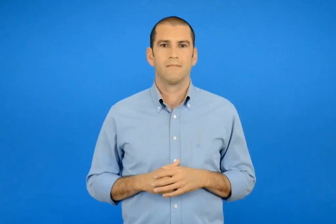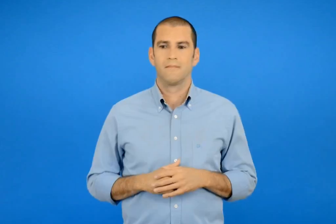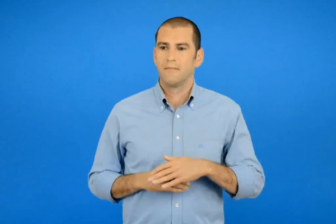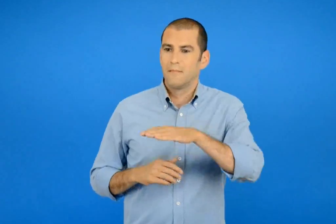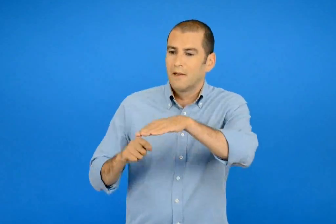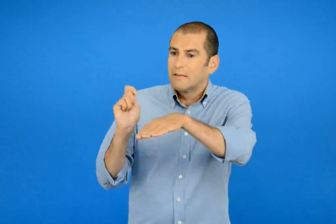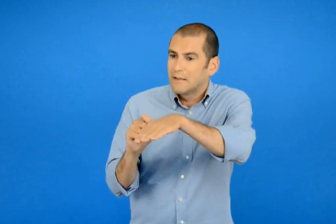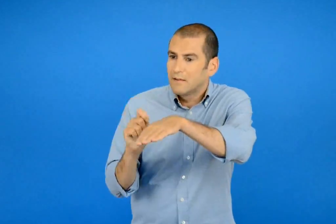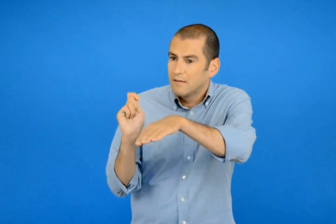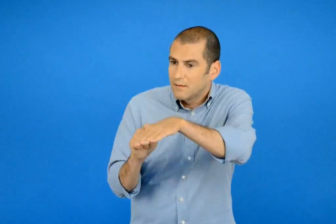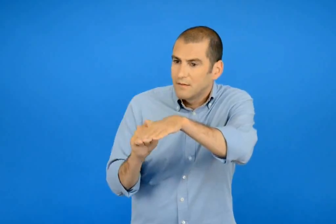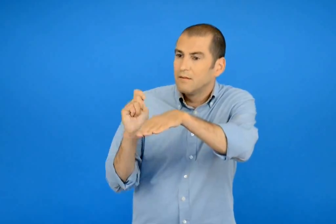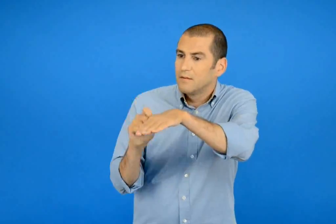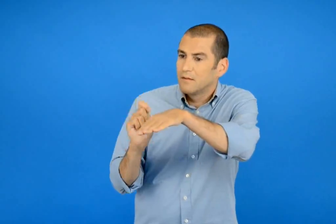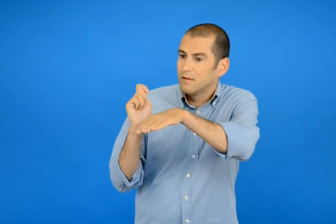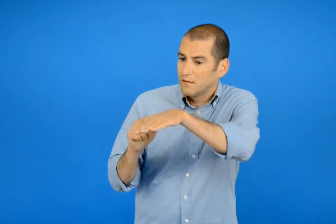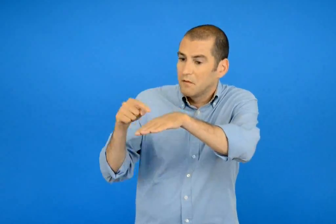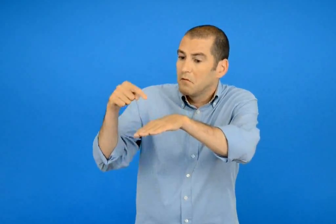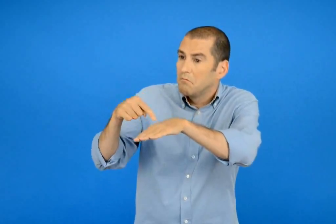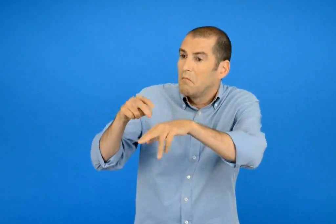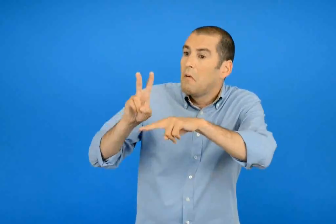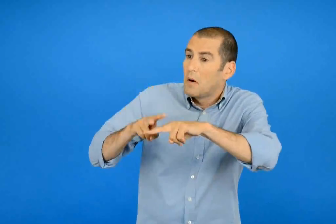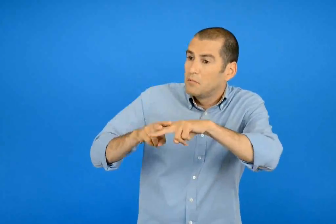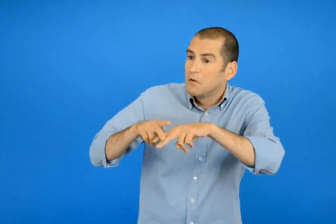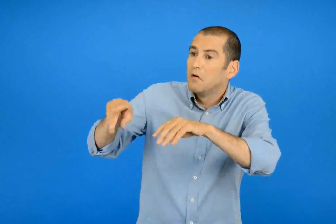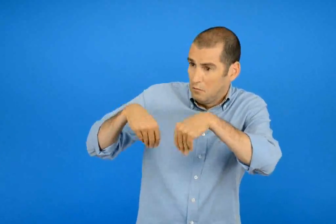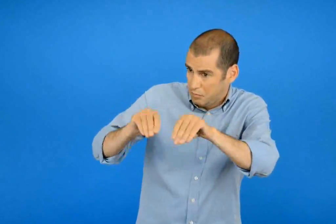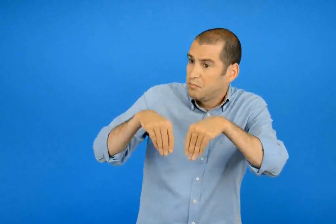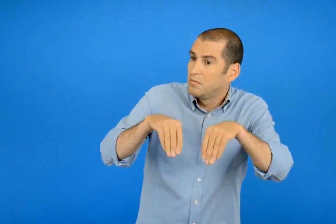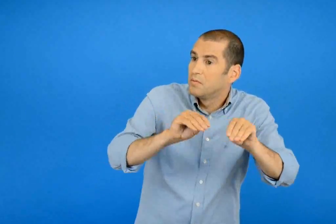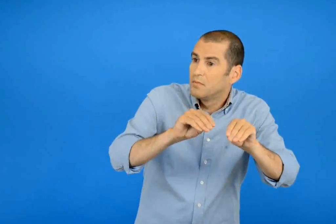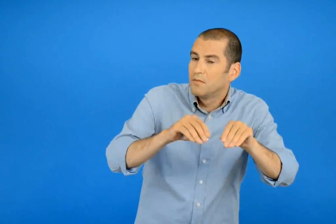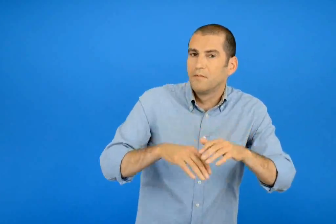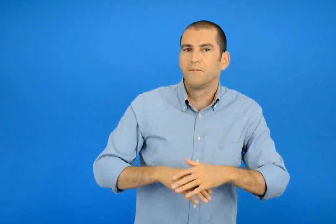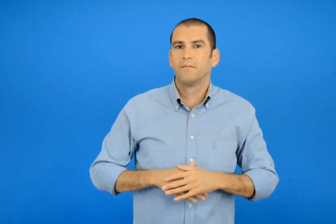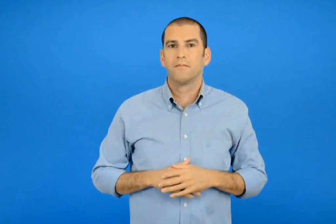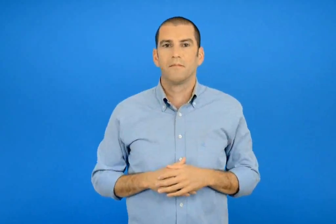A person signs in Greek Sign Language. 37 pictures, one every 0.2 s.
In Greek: τσαγκάρη τσαγκάρη παπούτσια πουλάς ;
